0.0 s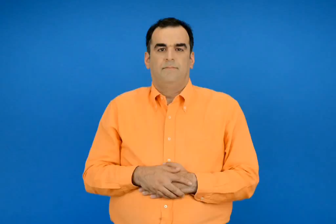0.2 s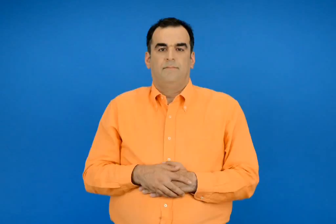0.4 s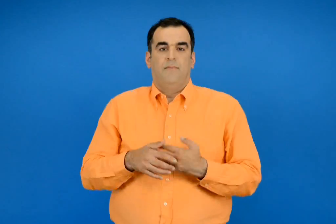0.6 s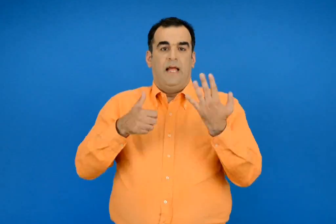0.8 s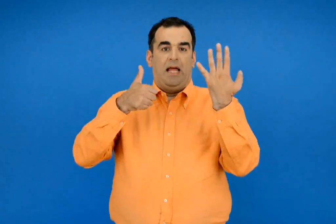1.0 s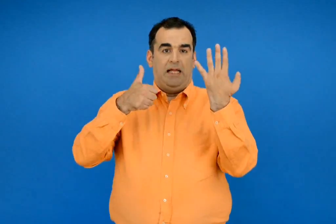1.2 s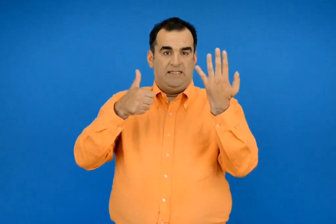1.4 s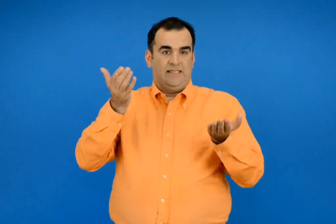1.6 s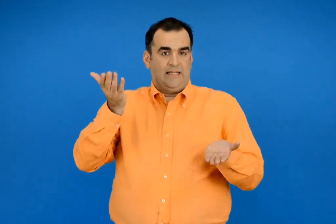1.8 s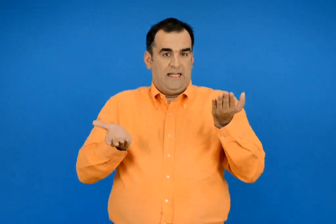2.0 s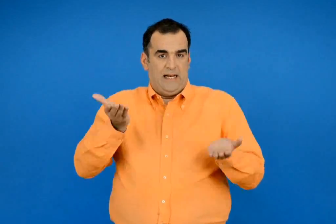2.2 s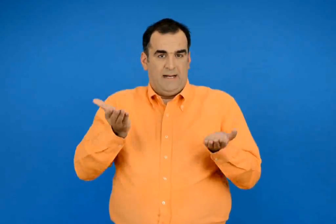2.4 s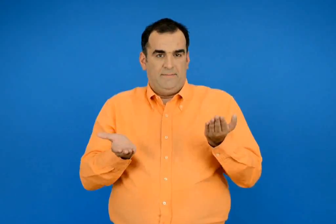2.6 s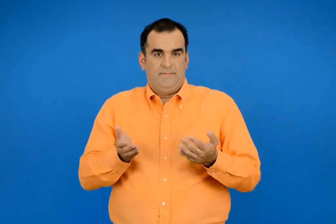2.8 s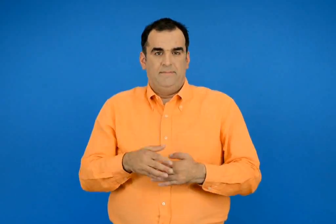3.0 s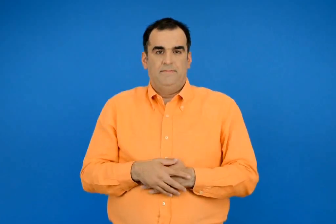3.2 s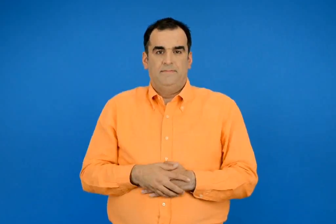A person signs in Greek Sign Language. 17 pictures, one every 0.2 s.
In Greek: 6 κιλά
